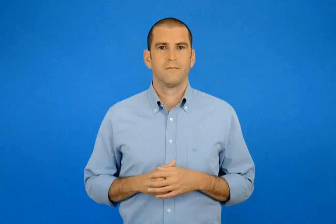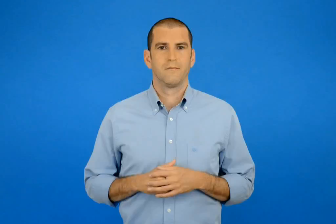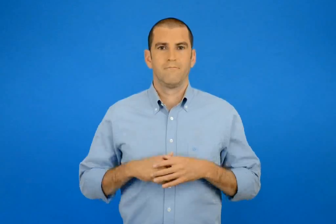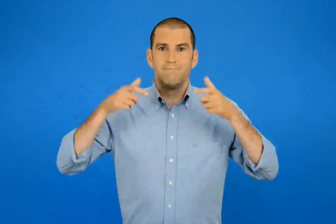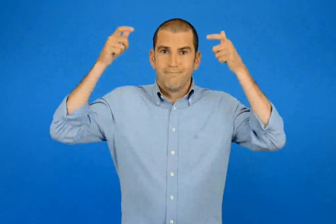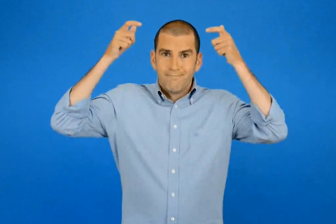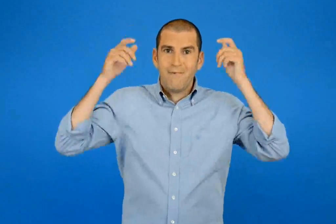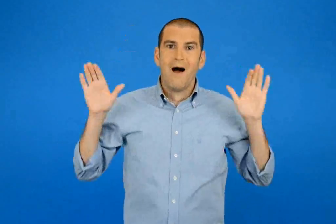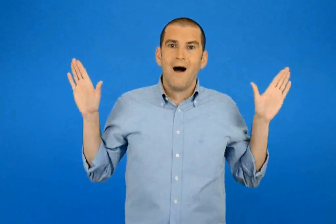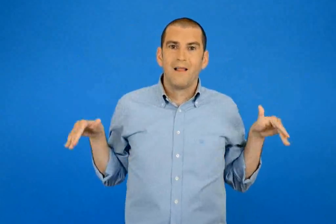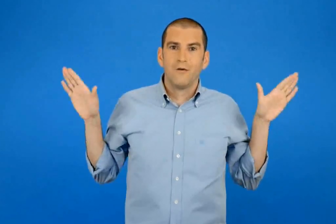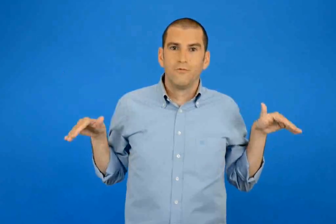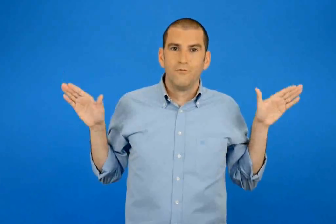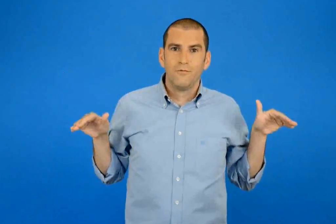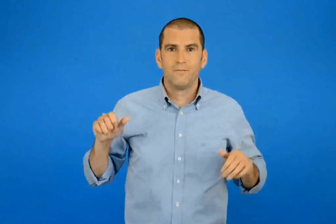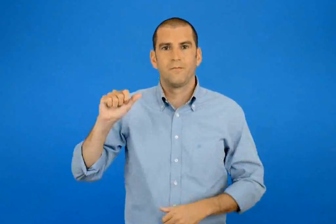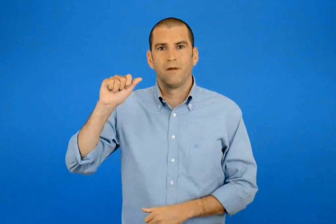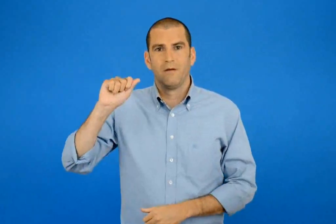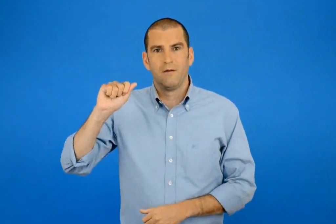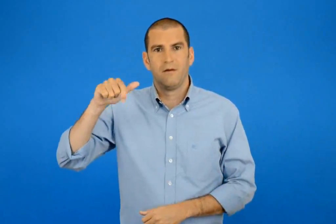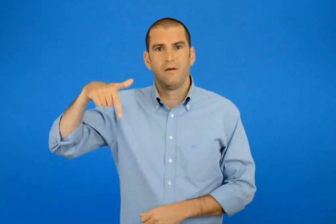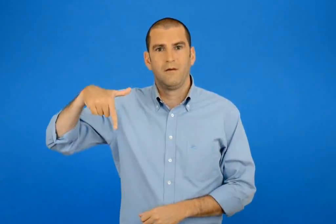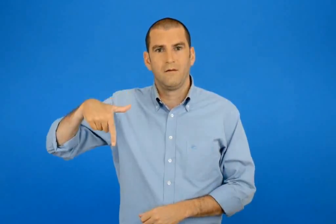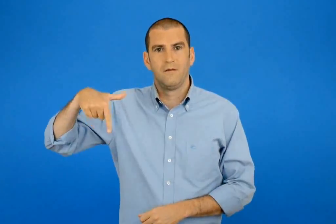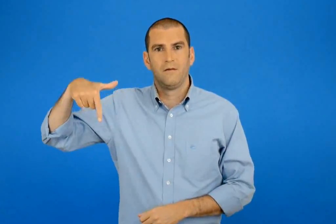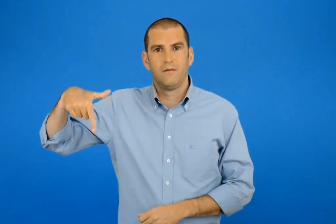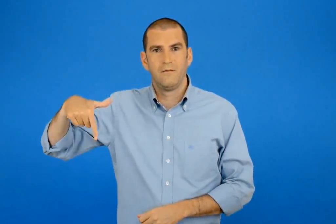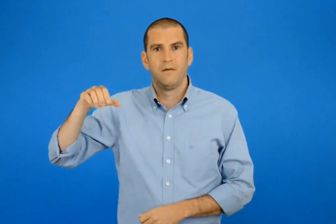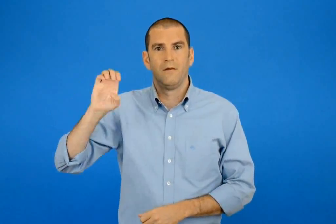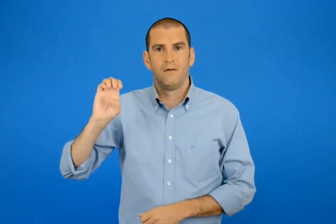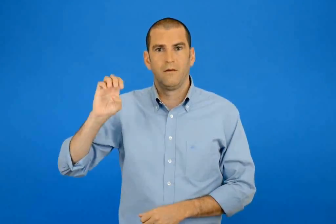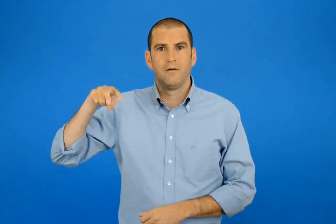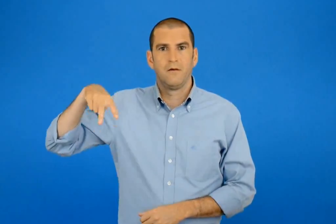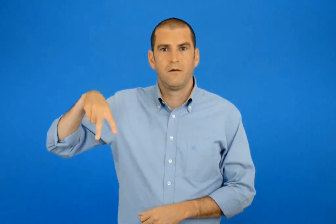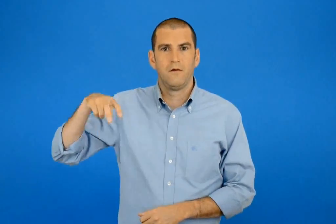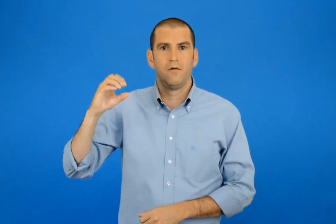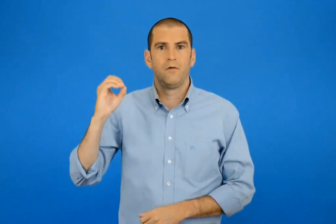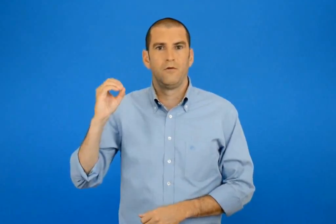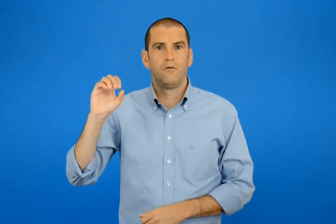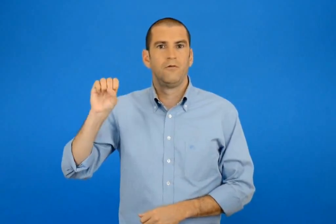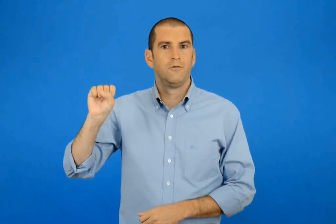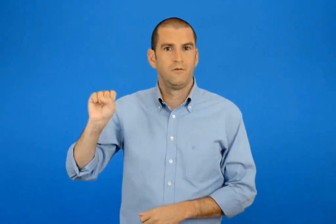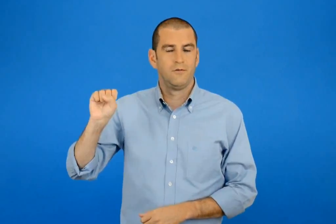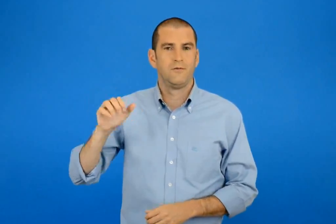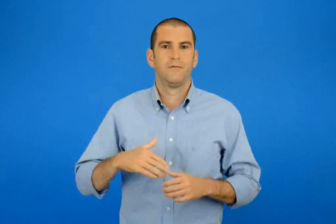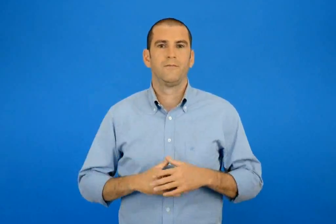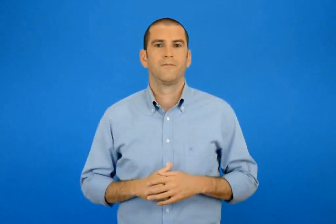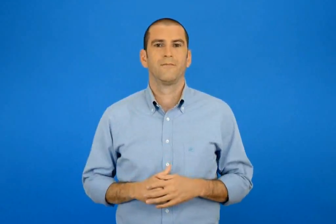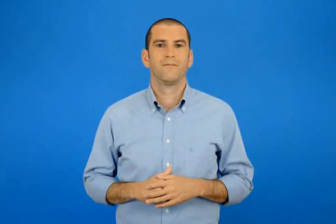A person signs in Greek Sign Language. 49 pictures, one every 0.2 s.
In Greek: άγγελος
